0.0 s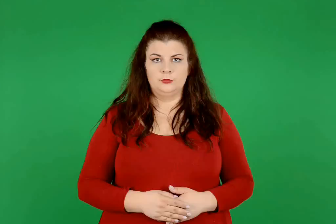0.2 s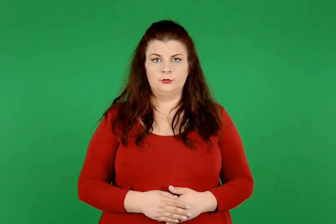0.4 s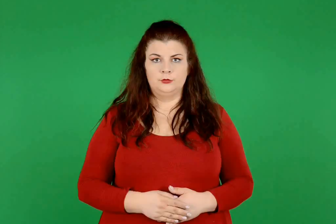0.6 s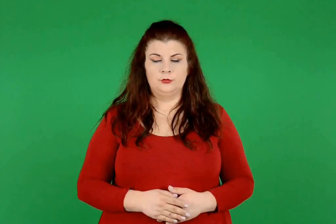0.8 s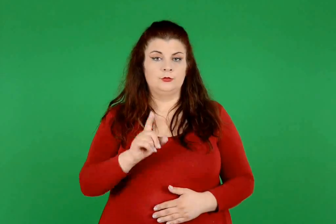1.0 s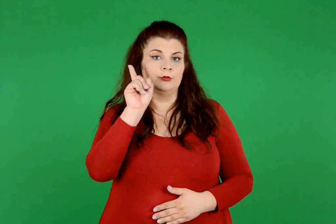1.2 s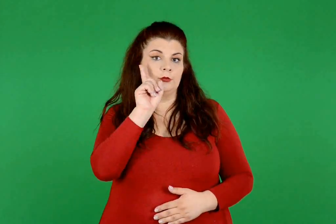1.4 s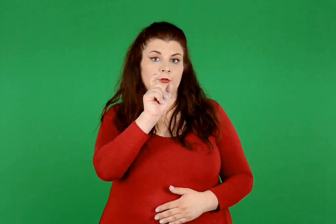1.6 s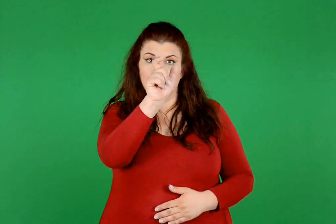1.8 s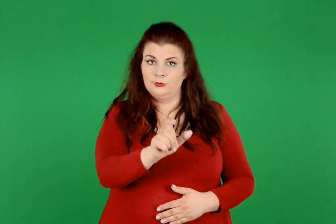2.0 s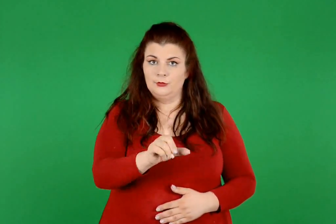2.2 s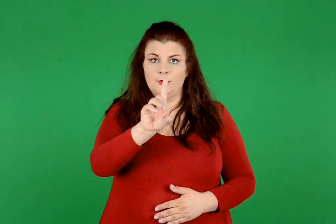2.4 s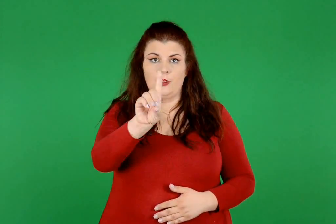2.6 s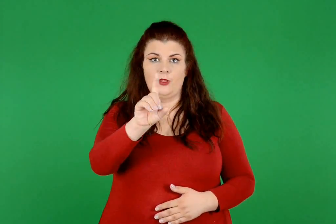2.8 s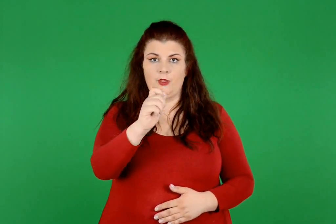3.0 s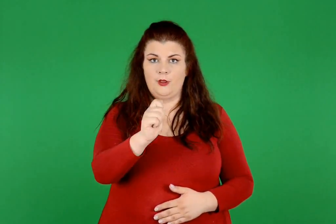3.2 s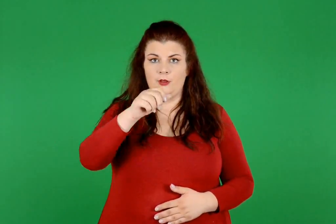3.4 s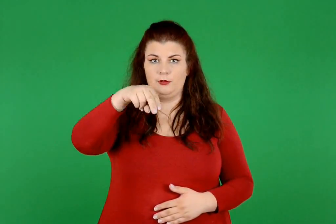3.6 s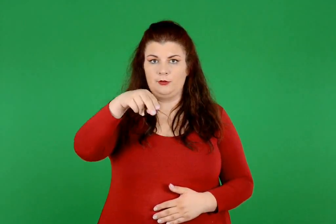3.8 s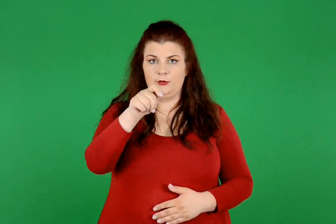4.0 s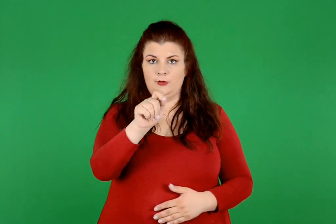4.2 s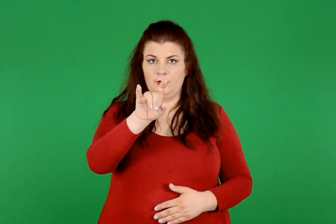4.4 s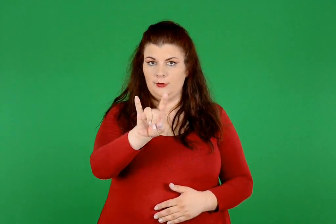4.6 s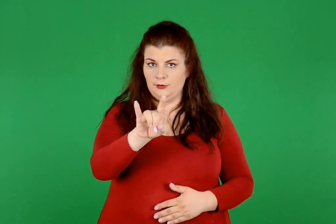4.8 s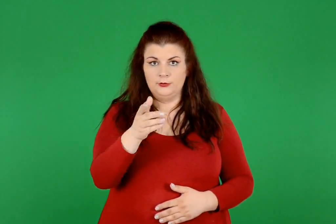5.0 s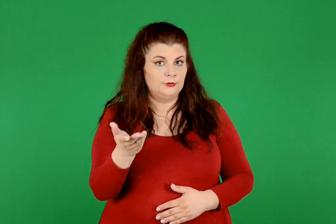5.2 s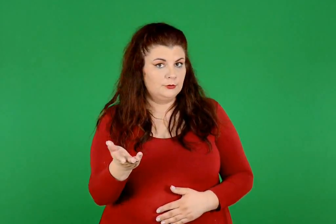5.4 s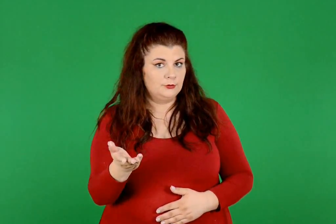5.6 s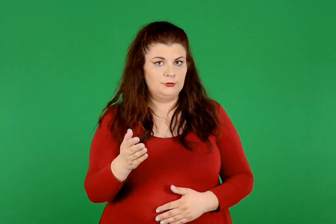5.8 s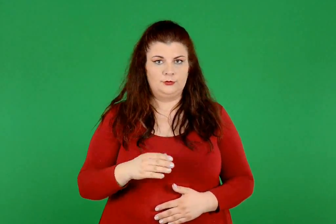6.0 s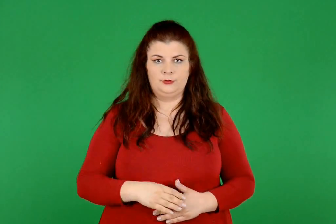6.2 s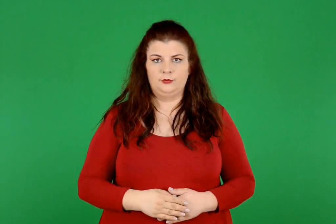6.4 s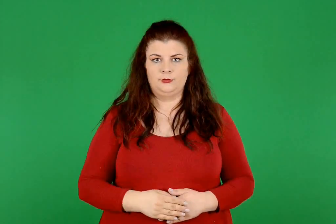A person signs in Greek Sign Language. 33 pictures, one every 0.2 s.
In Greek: η δανάη
